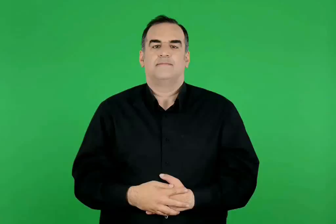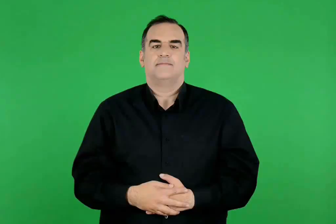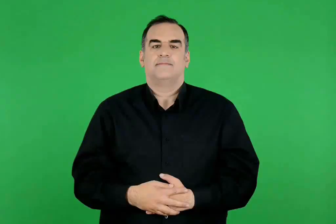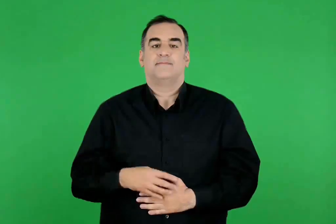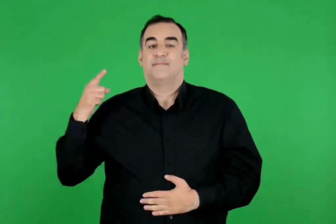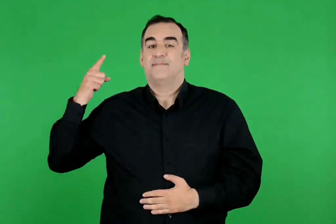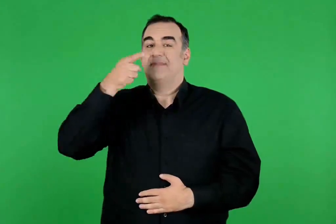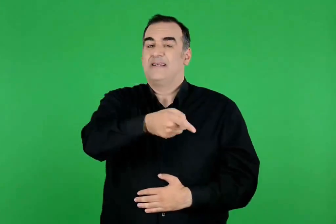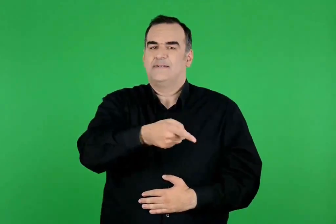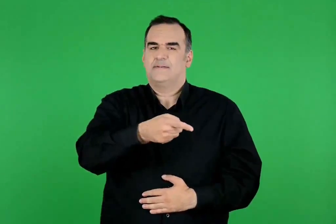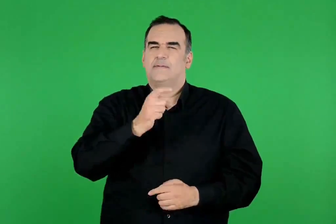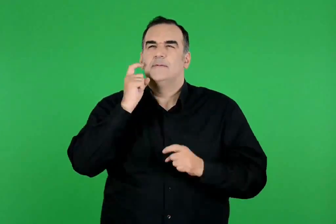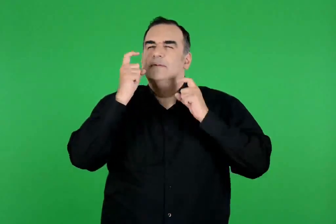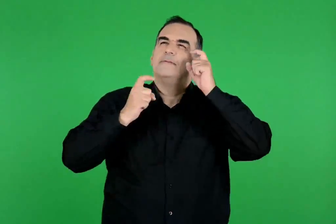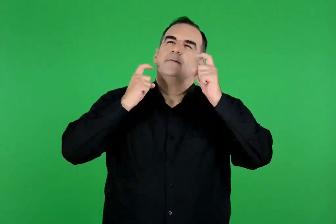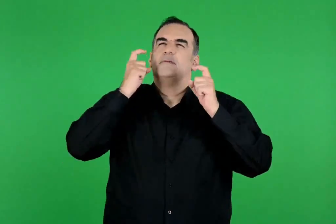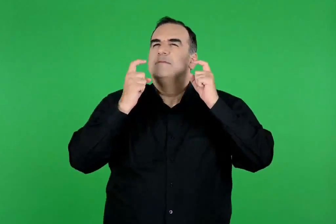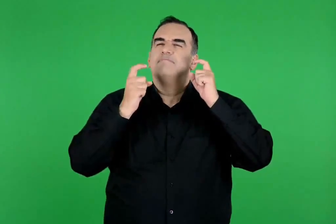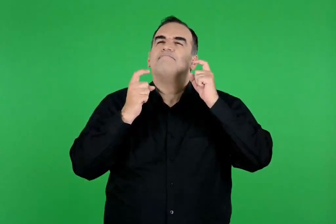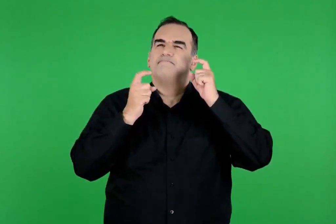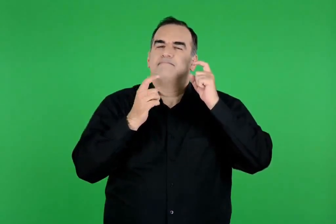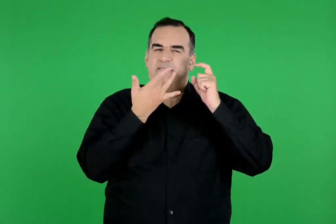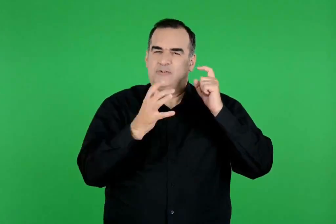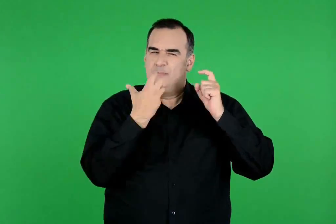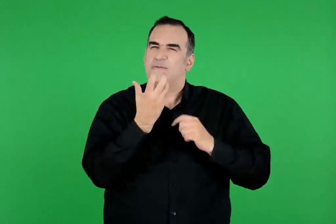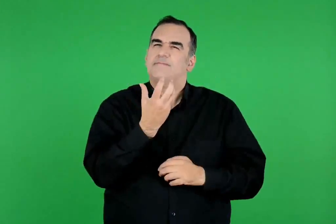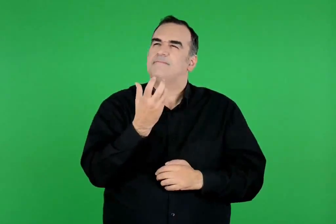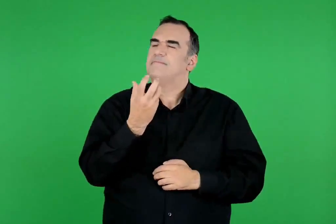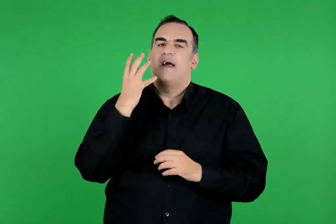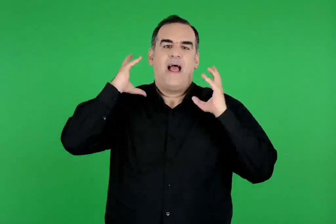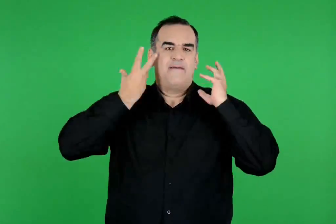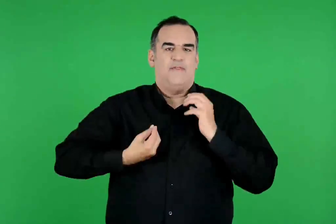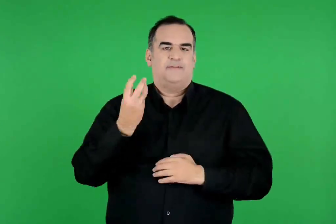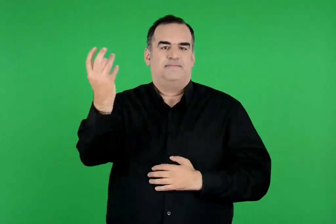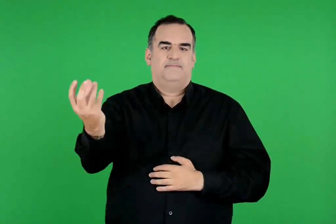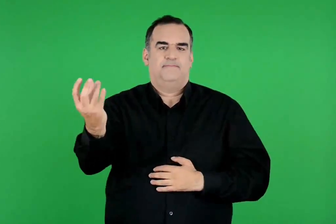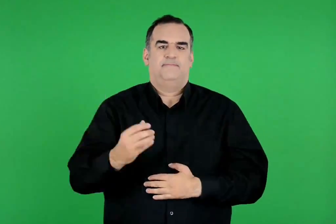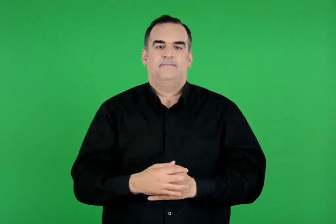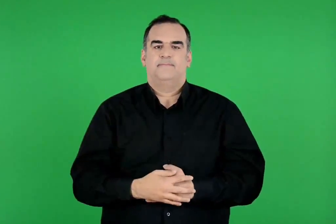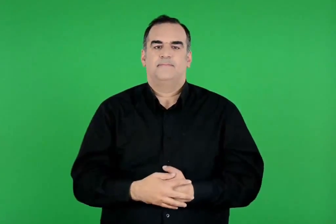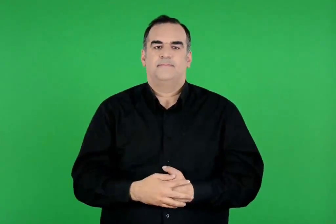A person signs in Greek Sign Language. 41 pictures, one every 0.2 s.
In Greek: ο πάρης , αφού το καλοσκέφτηκε , έδωσε το χρυσό μήλο στην αφροδίτη
